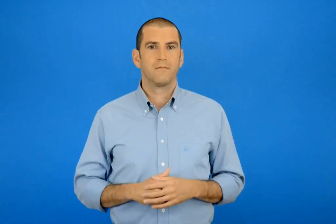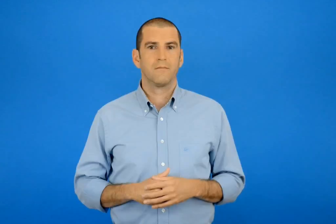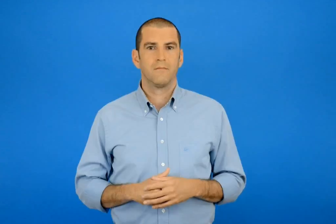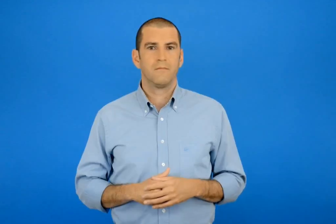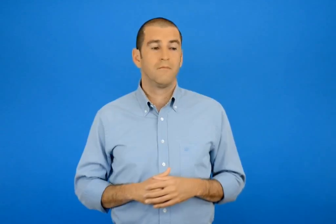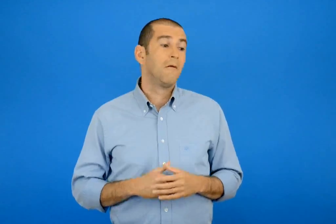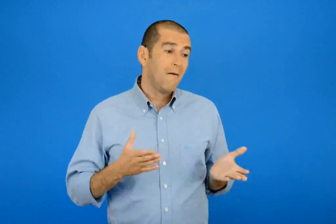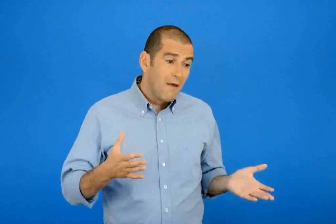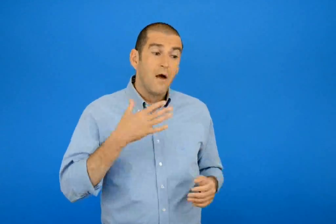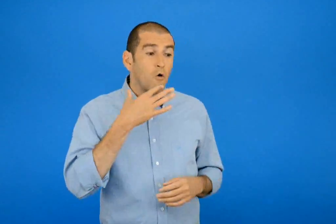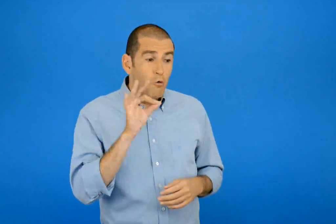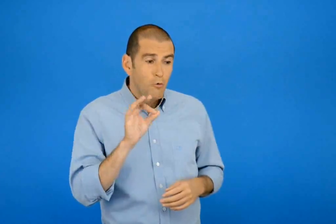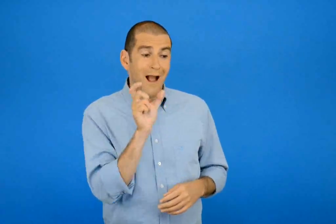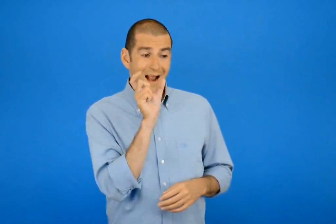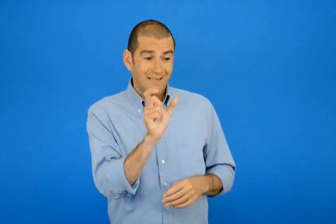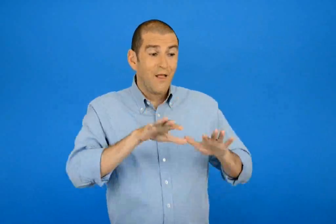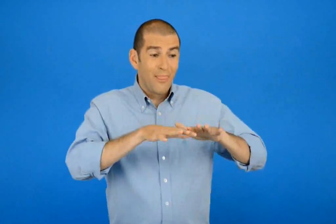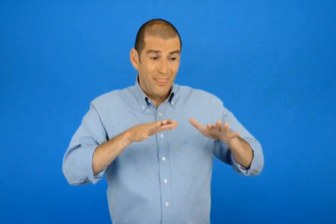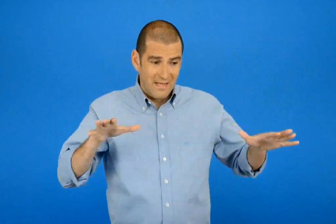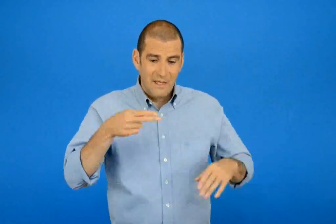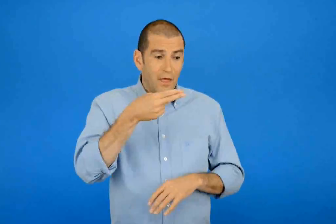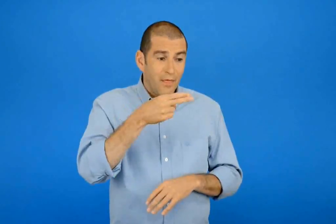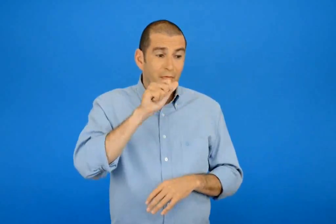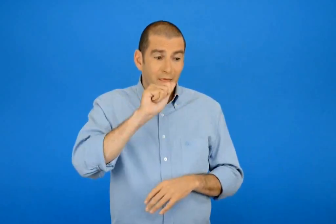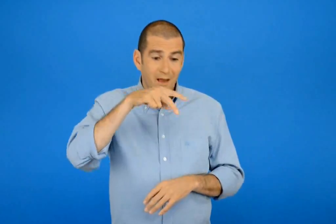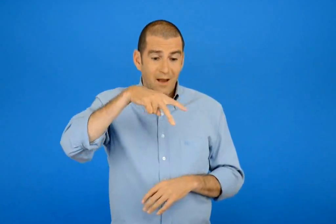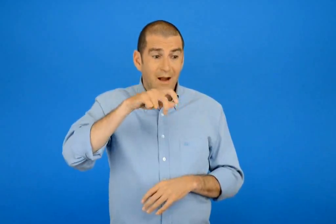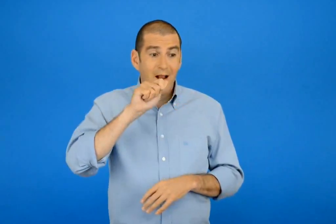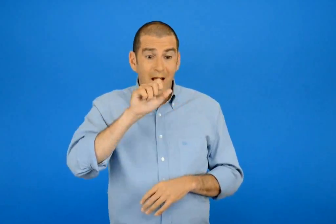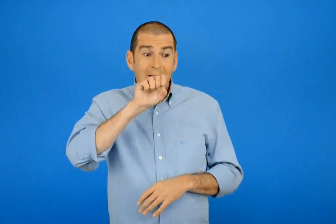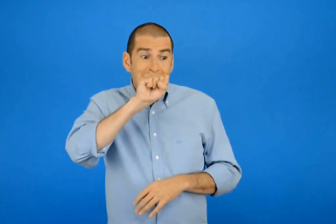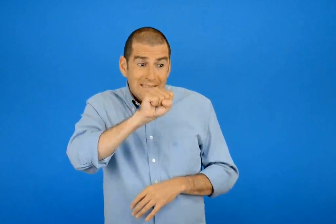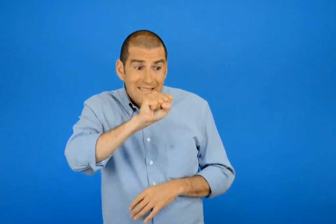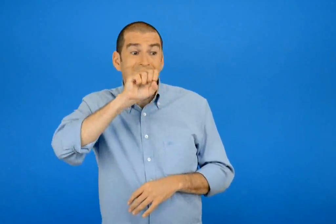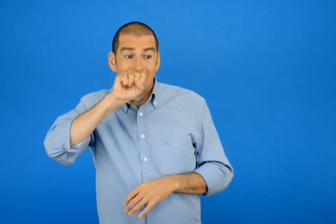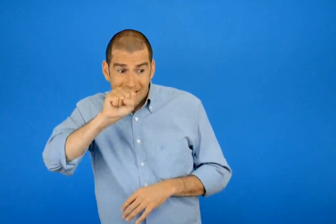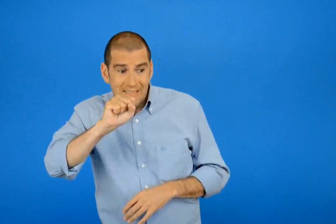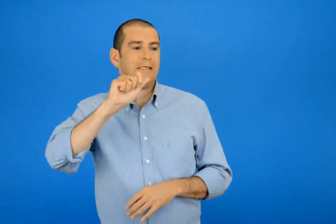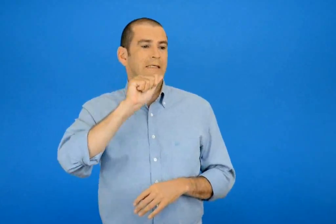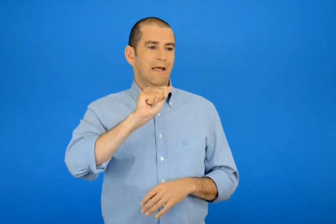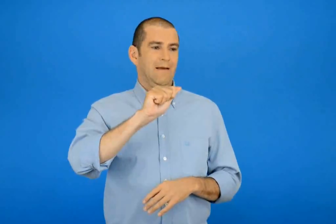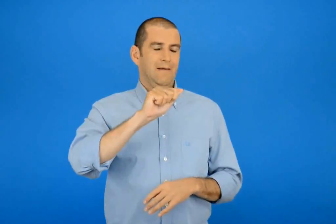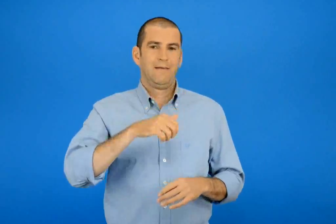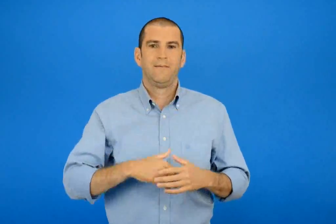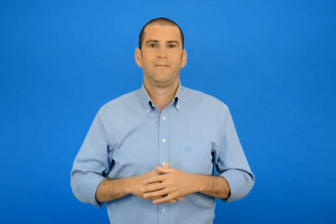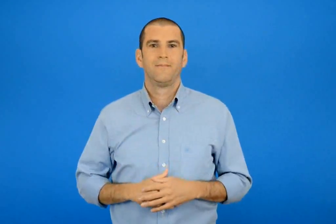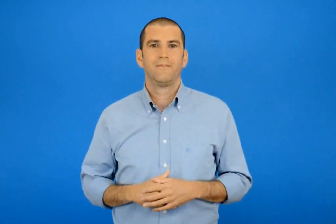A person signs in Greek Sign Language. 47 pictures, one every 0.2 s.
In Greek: γιατί η λέξη θάλασσα γράφεται με δύο σ
